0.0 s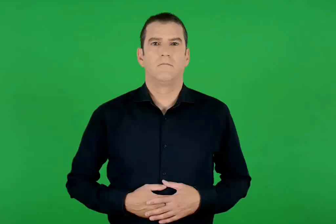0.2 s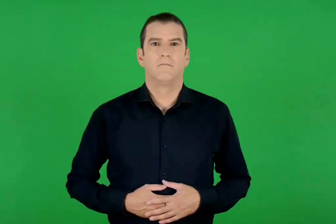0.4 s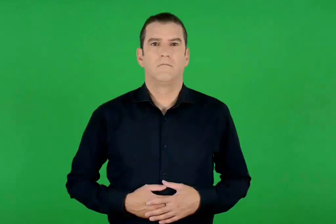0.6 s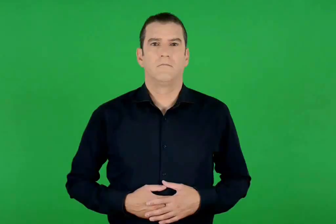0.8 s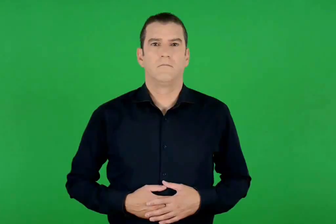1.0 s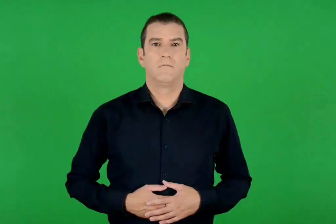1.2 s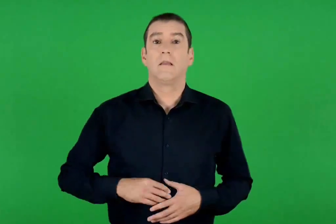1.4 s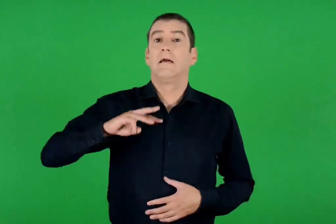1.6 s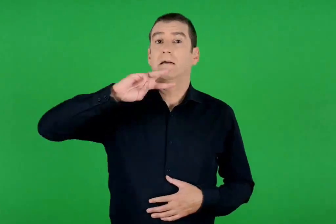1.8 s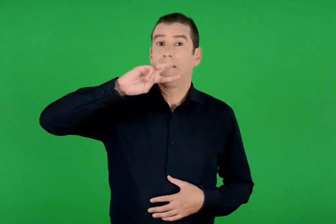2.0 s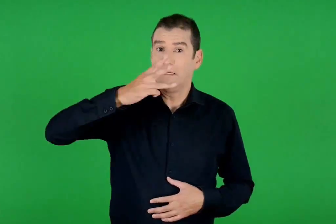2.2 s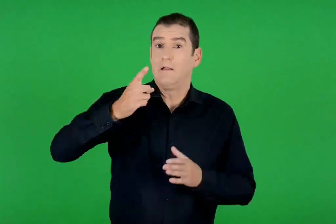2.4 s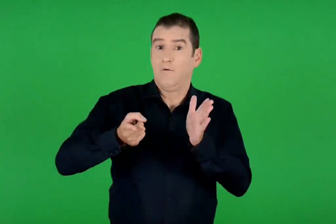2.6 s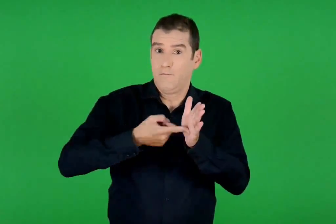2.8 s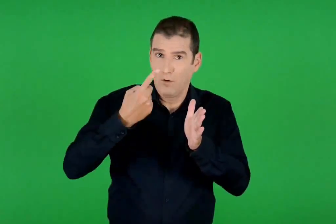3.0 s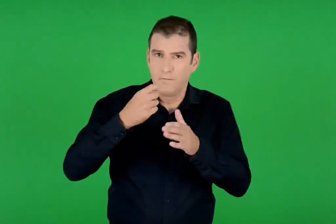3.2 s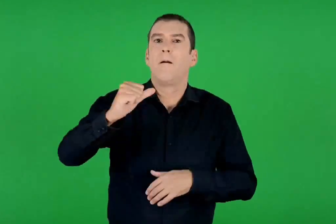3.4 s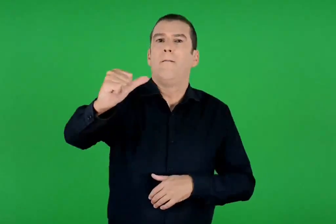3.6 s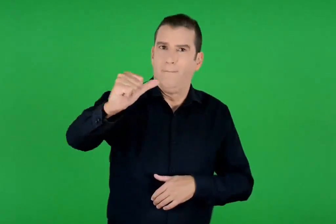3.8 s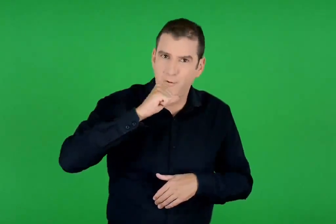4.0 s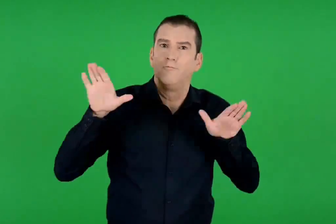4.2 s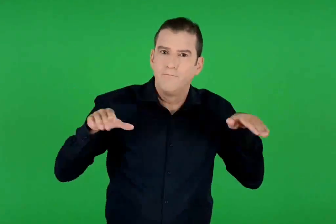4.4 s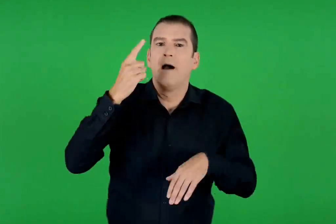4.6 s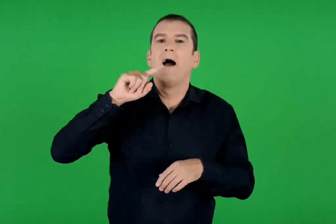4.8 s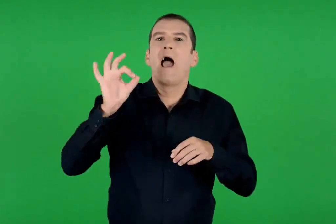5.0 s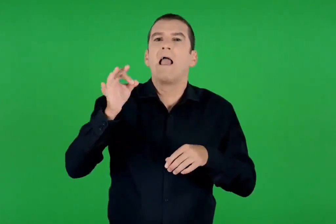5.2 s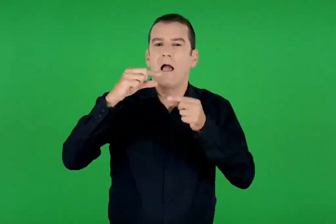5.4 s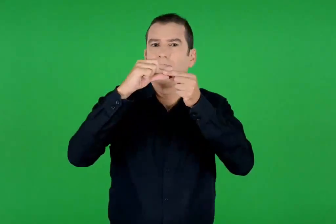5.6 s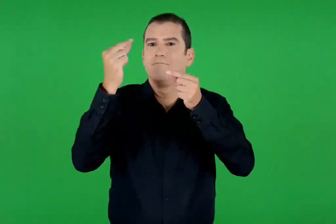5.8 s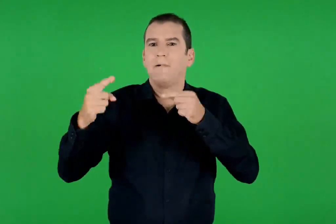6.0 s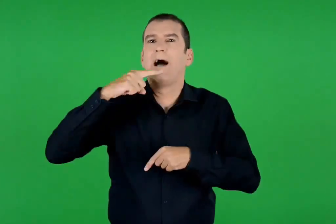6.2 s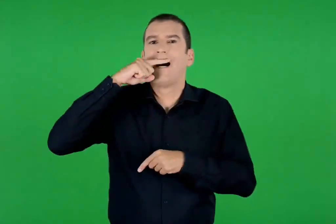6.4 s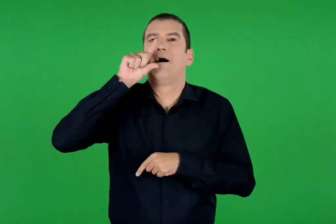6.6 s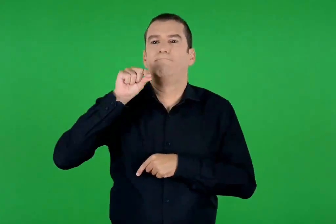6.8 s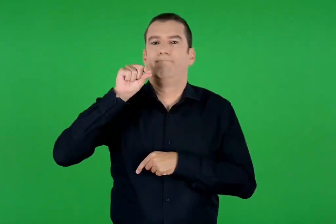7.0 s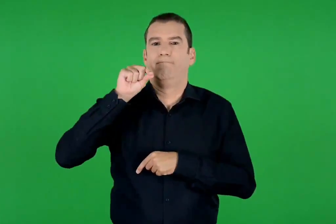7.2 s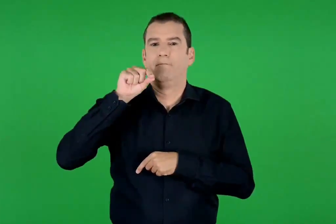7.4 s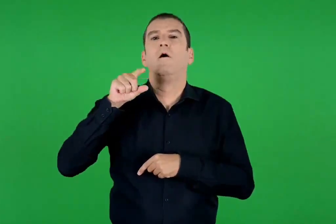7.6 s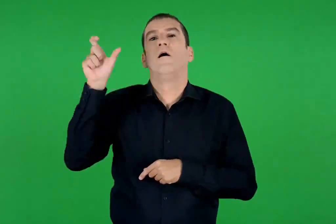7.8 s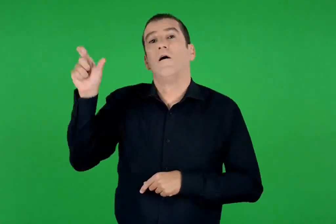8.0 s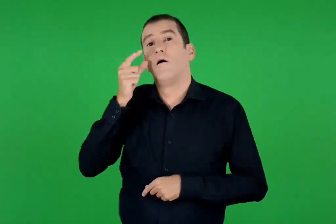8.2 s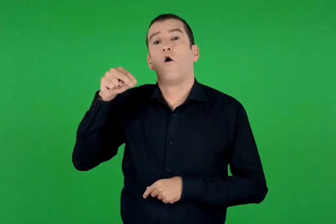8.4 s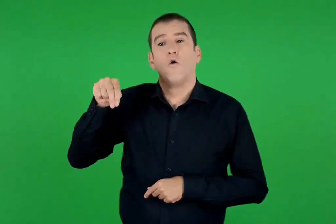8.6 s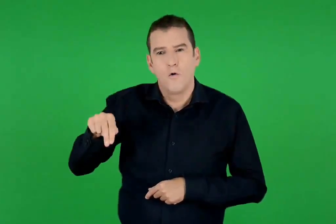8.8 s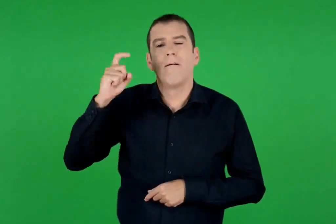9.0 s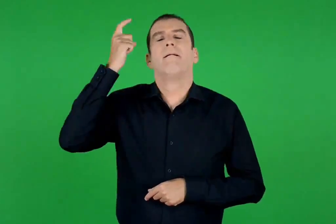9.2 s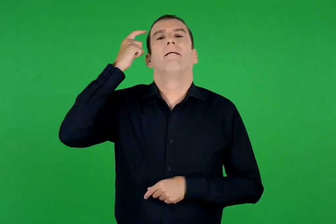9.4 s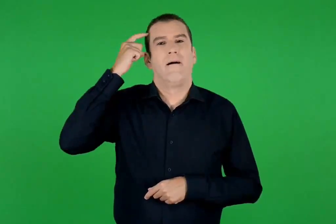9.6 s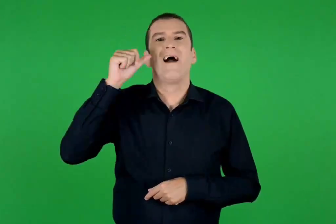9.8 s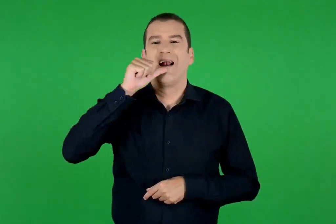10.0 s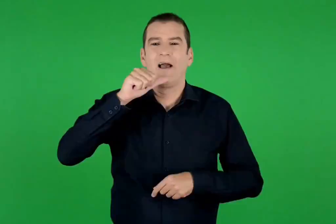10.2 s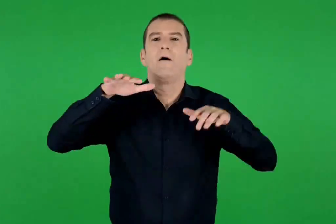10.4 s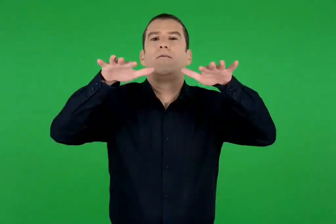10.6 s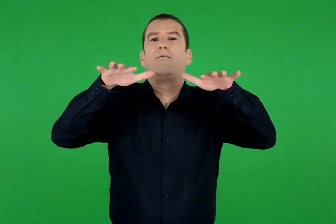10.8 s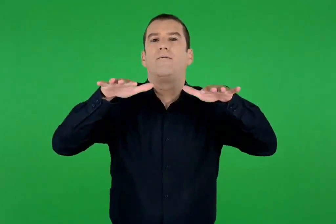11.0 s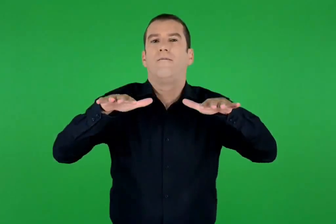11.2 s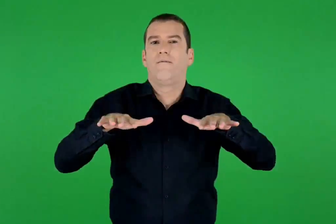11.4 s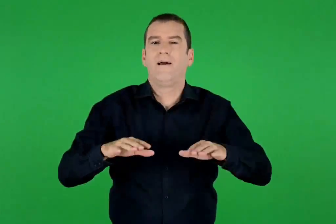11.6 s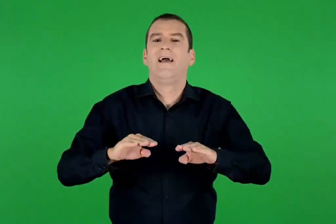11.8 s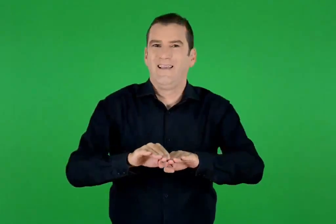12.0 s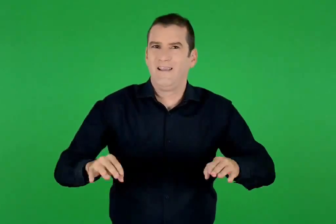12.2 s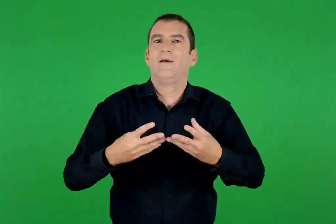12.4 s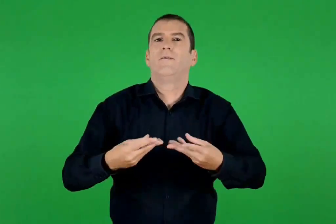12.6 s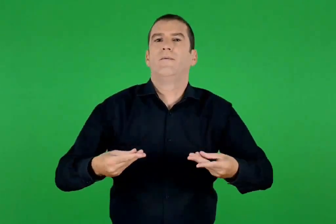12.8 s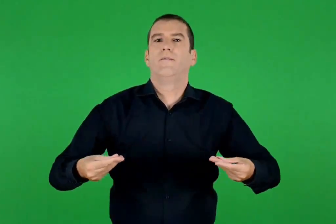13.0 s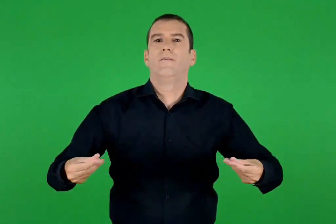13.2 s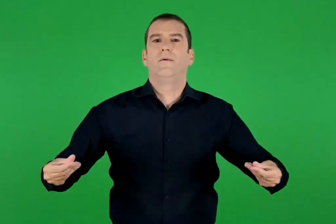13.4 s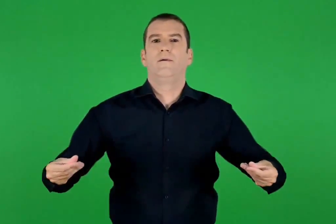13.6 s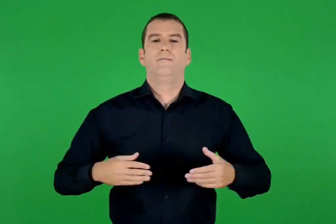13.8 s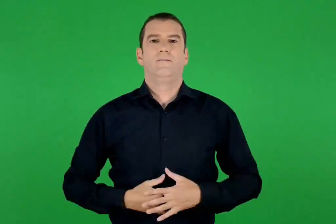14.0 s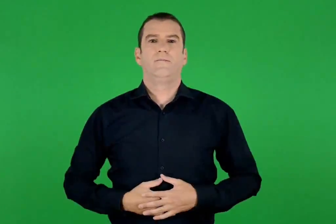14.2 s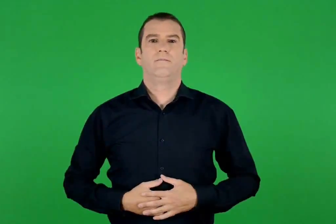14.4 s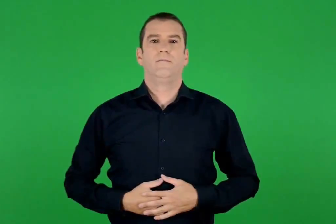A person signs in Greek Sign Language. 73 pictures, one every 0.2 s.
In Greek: την τρίτη φορά γύρισε με ένα κλωνάρι ελιάς στο ράμφος του. έτσι κατάλαβε ο νώε πως τα νερά είχαν υποχωρήσει και η γη είχε στεγνώσει
